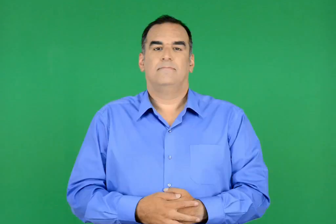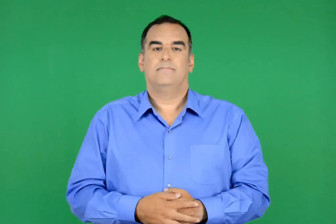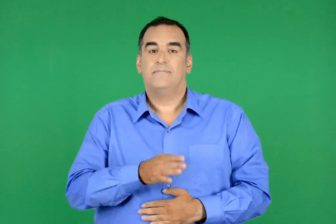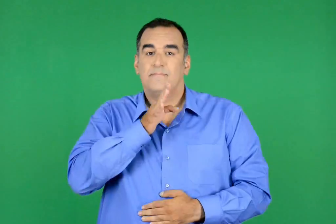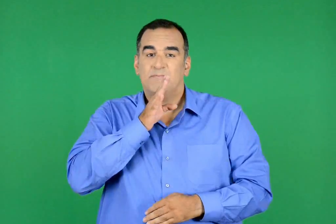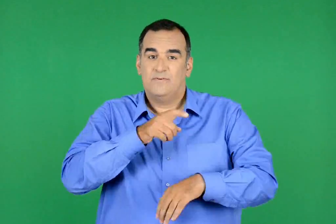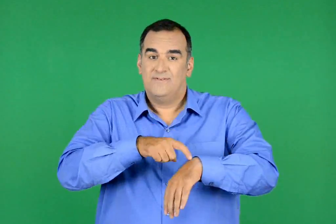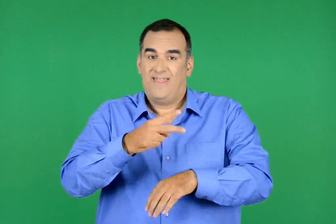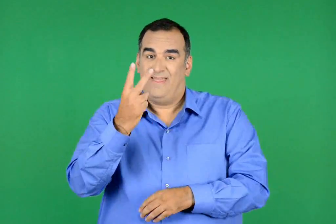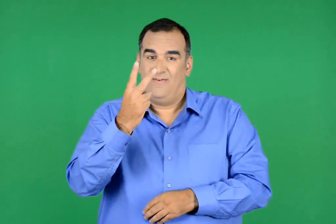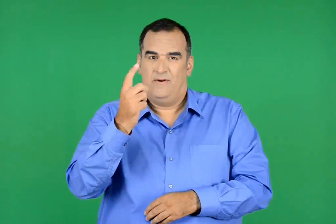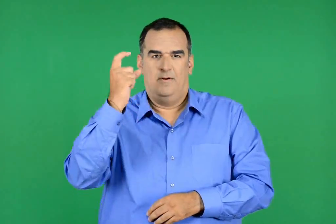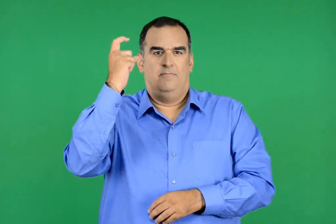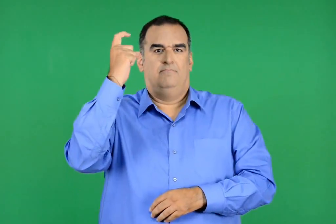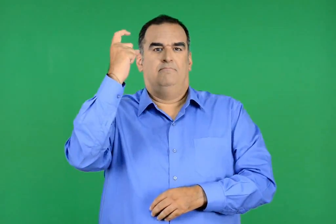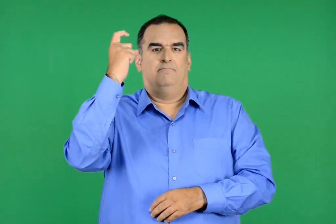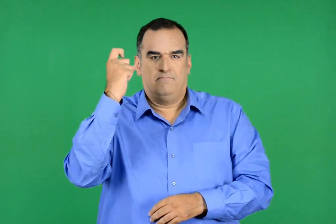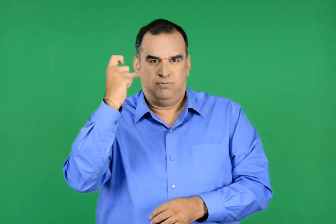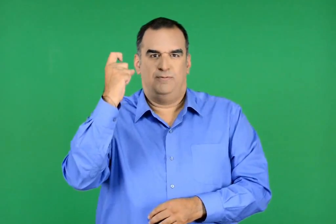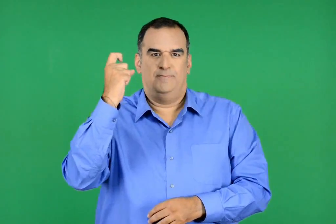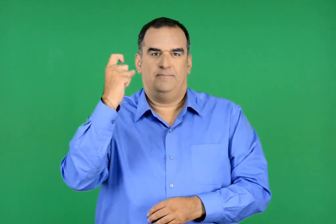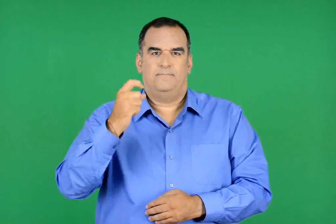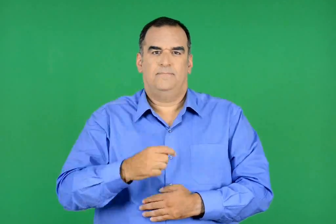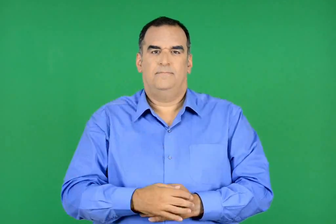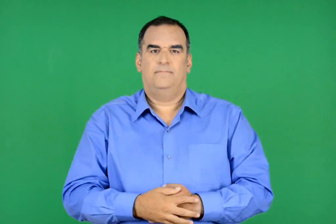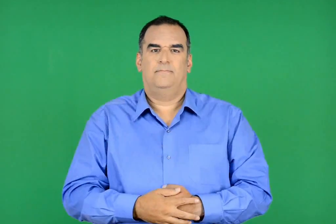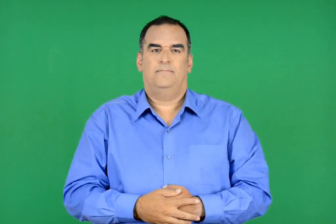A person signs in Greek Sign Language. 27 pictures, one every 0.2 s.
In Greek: στις δύο ακριβώς δόθηκε το σήμα της εκκίνησης
